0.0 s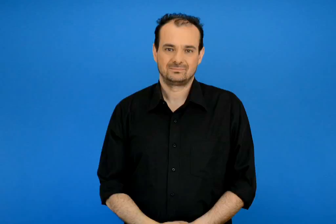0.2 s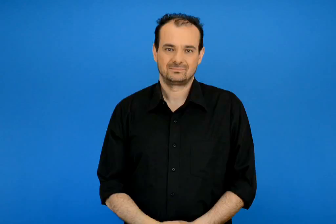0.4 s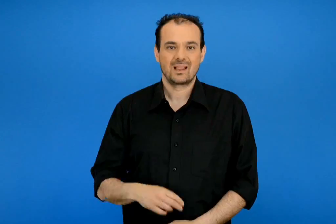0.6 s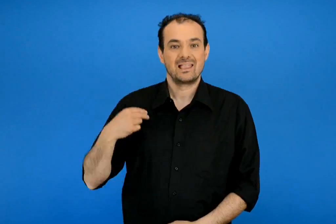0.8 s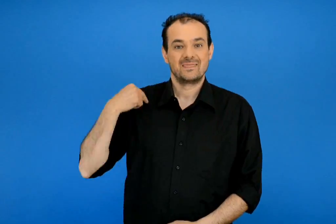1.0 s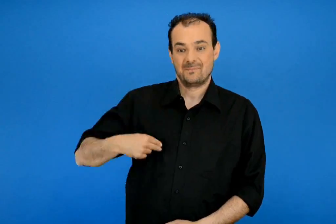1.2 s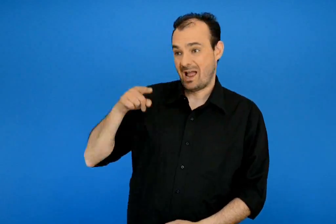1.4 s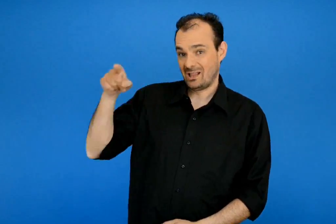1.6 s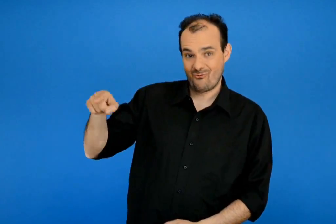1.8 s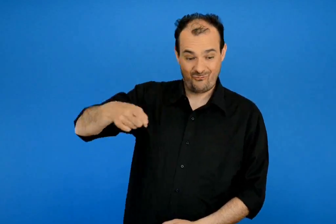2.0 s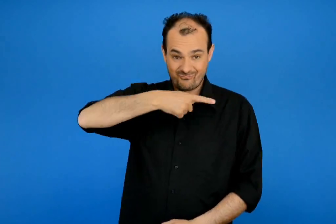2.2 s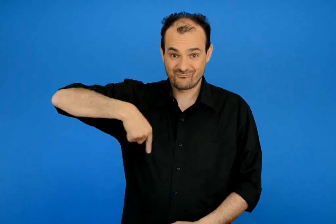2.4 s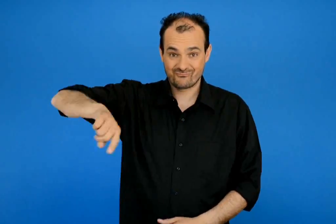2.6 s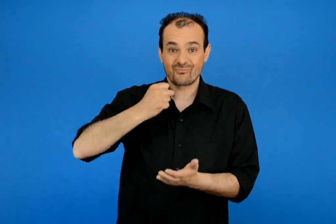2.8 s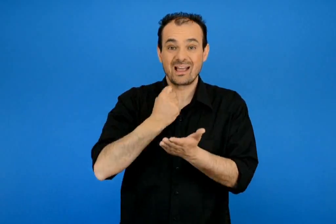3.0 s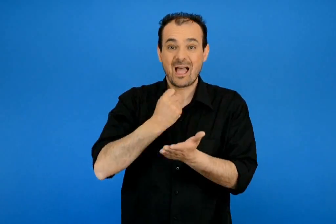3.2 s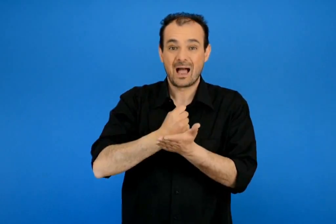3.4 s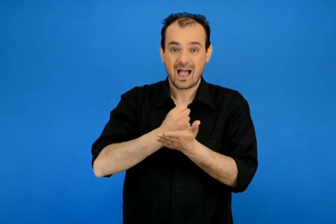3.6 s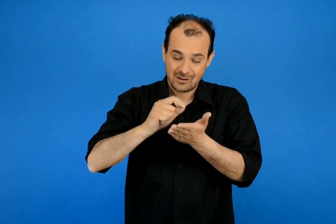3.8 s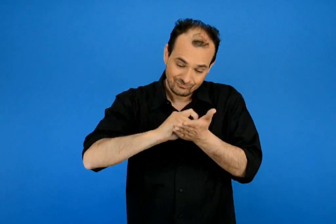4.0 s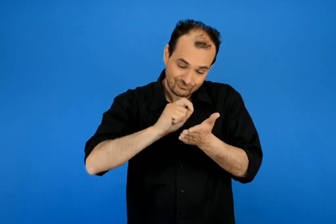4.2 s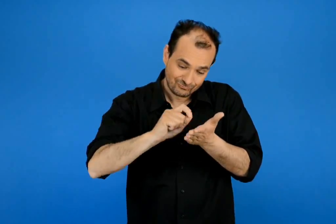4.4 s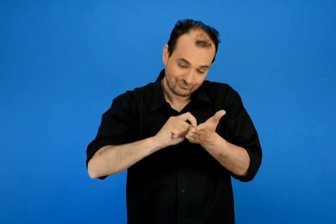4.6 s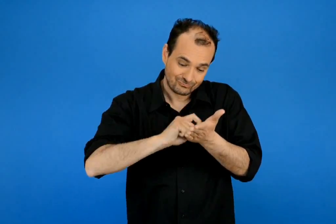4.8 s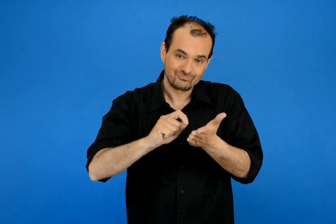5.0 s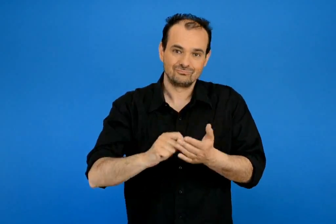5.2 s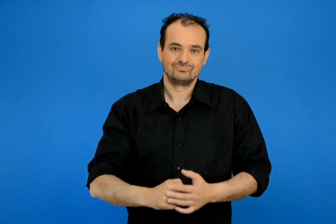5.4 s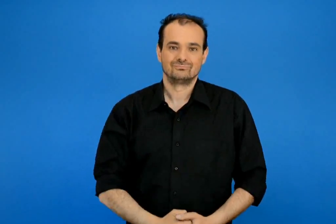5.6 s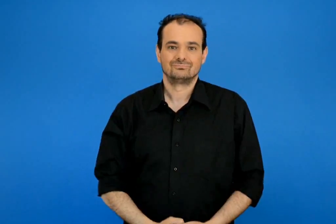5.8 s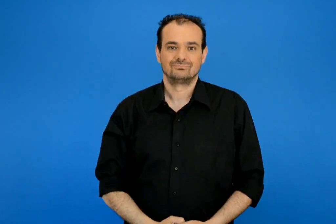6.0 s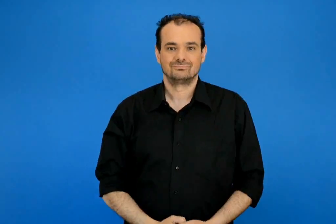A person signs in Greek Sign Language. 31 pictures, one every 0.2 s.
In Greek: γράφουμε γράμμα στο δήμαρχο
